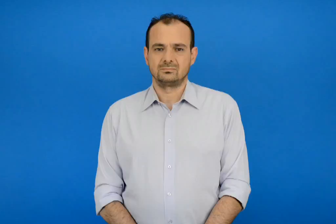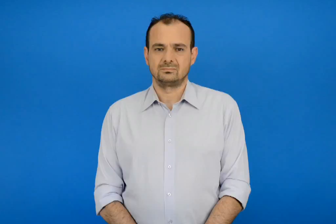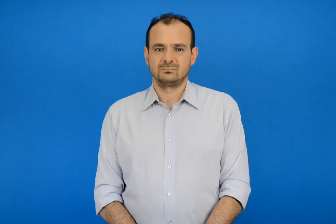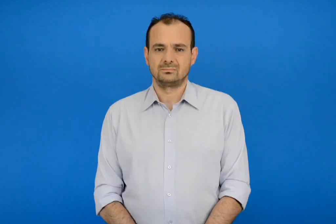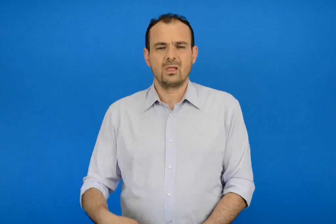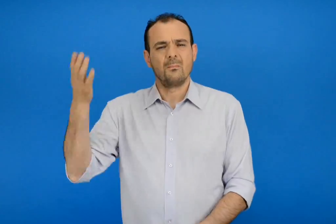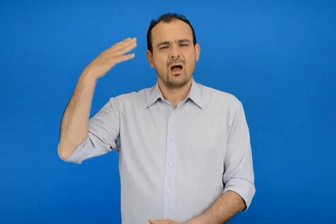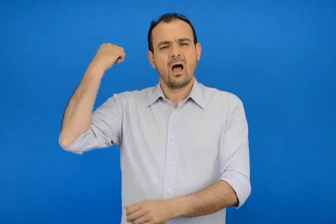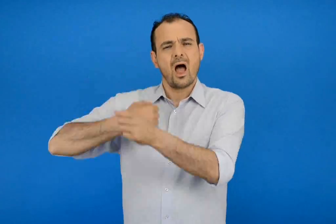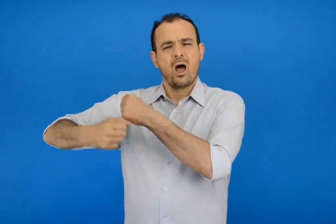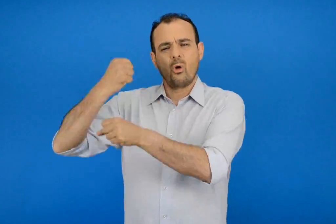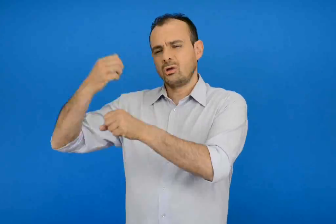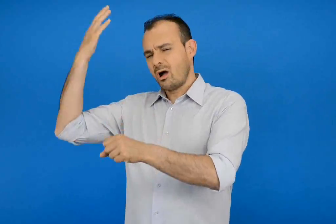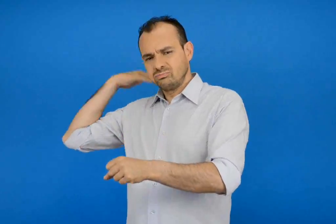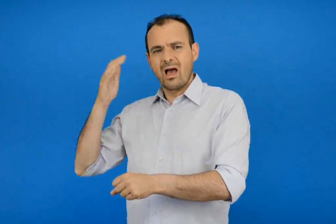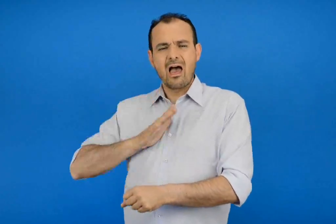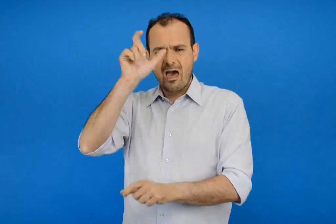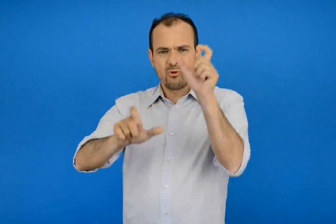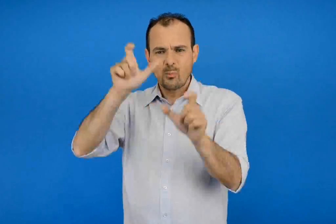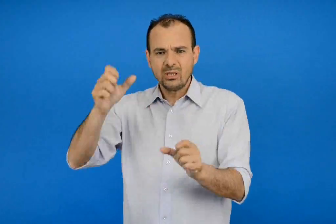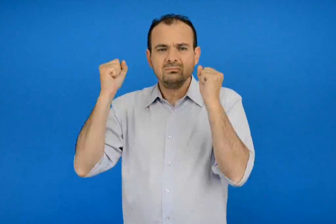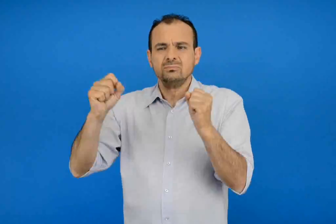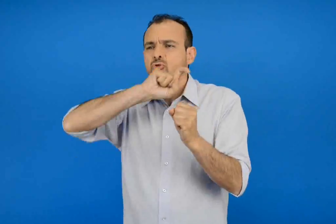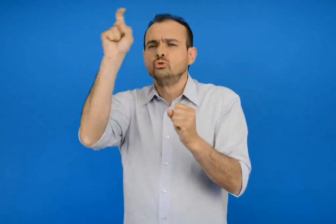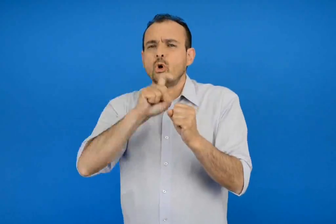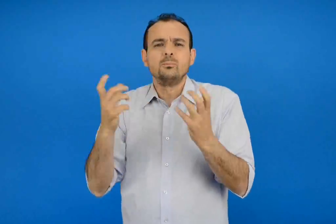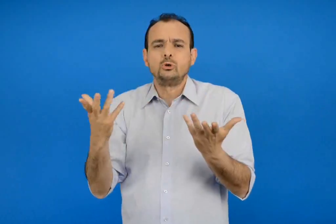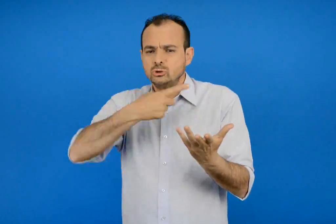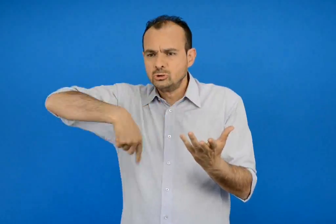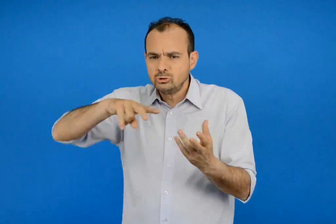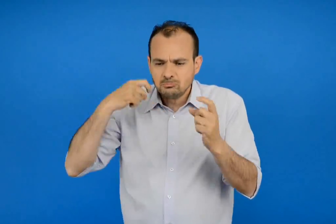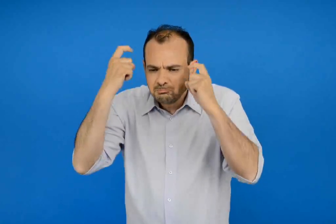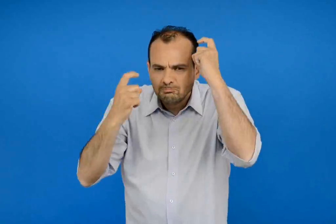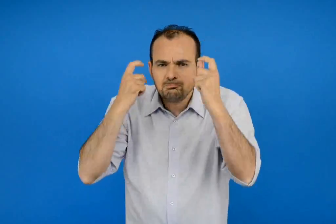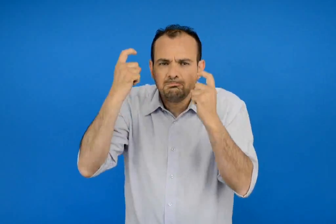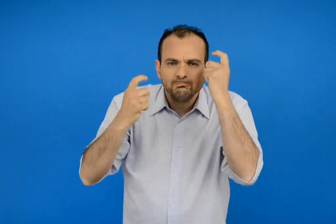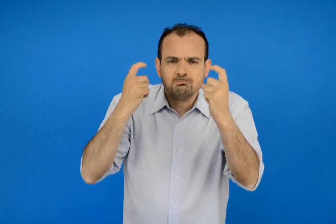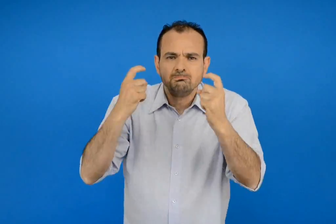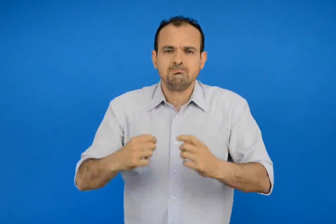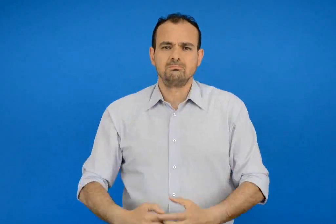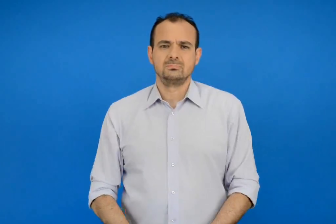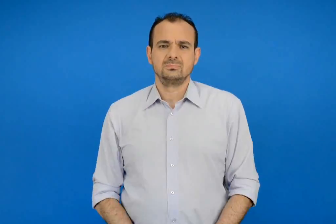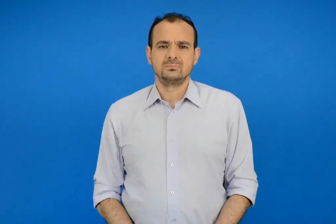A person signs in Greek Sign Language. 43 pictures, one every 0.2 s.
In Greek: αναρωτηθήκαμε πως ζούσαν οι άνθρωποι στα πολύ παλιά χρονιά
